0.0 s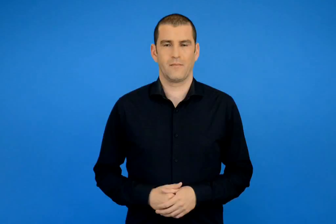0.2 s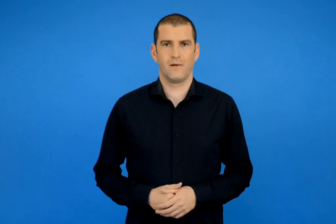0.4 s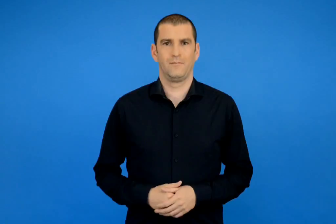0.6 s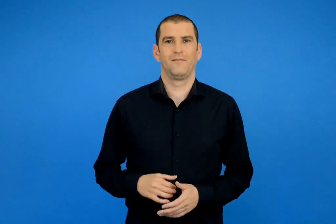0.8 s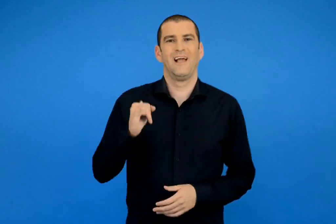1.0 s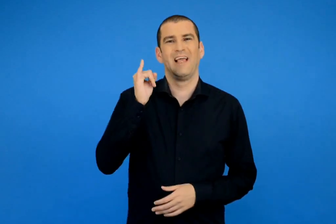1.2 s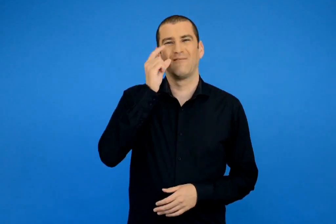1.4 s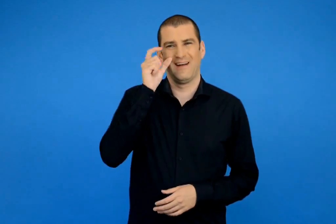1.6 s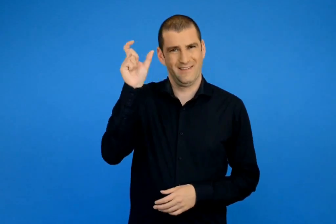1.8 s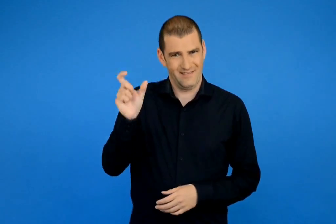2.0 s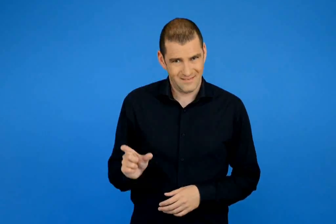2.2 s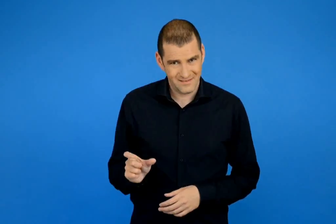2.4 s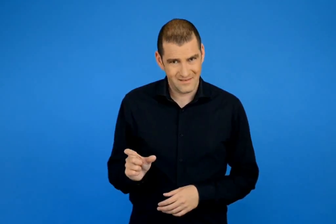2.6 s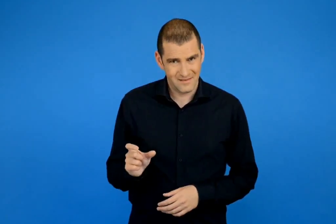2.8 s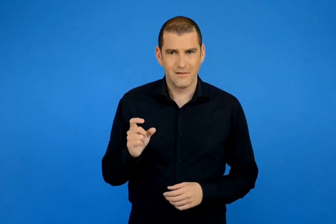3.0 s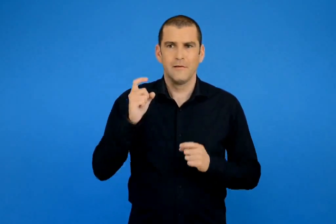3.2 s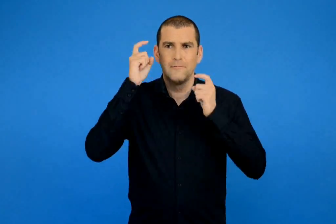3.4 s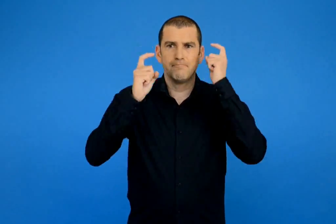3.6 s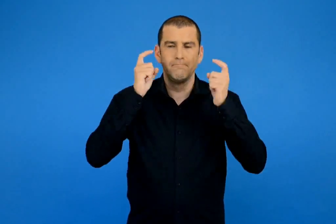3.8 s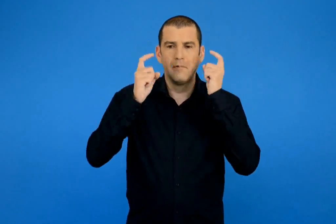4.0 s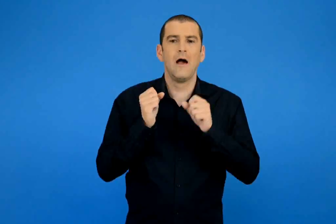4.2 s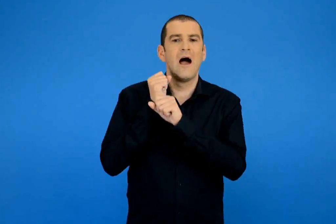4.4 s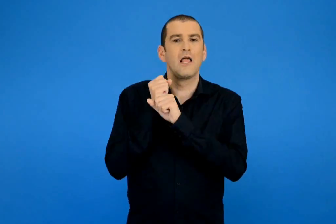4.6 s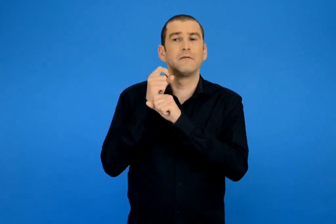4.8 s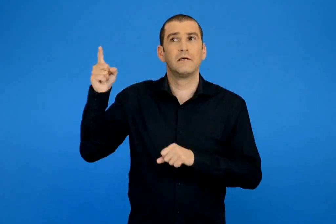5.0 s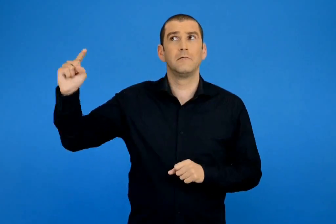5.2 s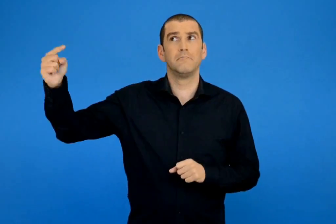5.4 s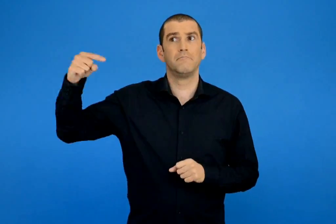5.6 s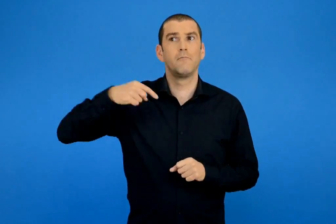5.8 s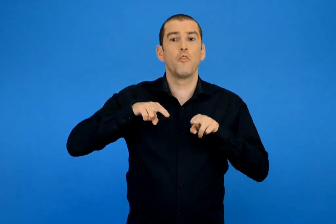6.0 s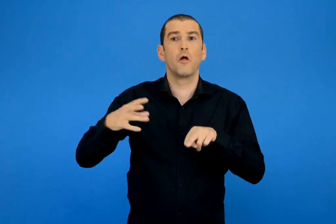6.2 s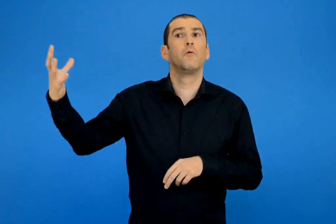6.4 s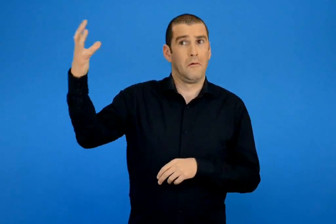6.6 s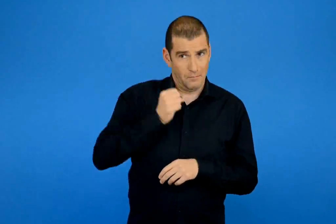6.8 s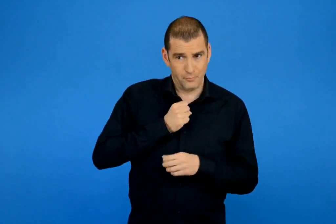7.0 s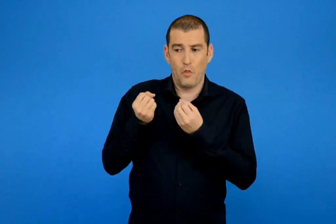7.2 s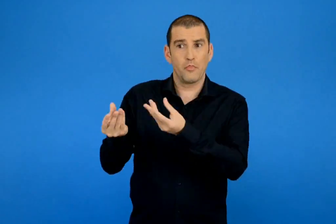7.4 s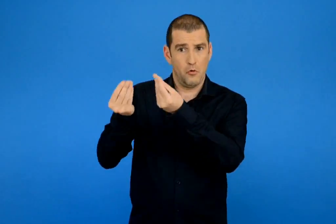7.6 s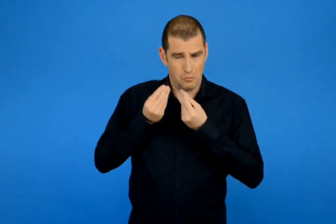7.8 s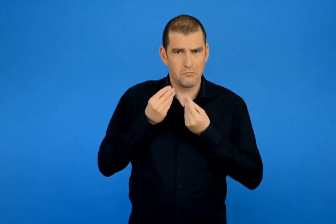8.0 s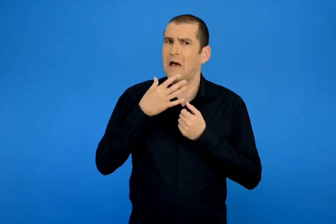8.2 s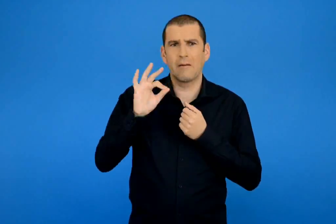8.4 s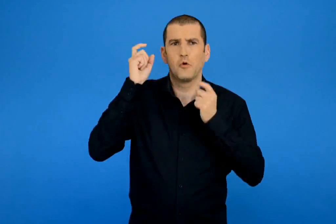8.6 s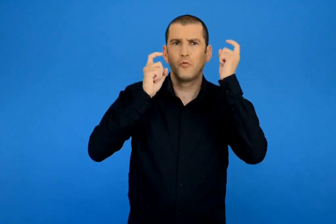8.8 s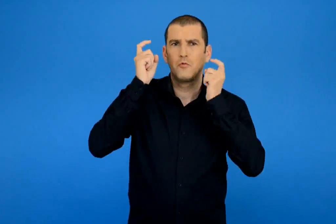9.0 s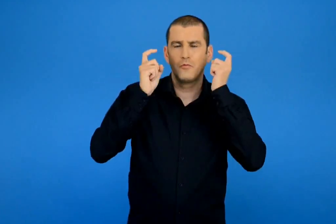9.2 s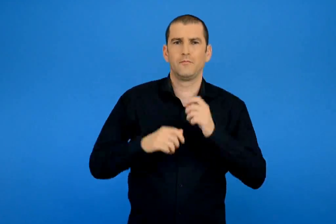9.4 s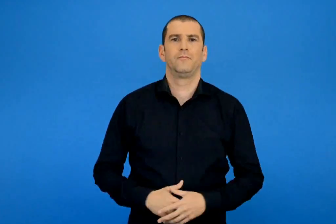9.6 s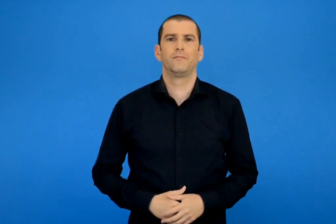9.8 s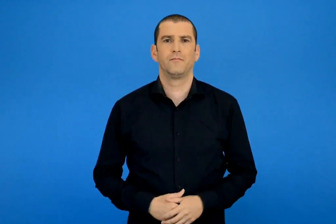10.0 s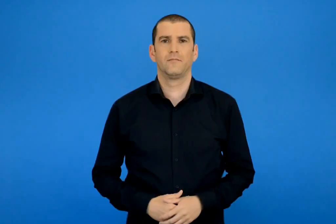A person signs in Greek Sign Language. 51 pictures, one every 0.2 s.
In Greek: τι ήταν εκείνο που έκανε τον ιβάν να σκέφτεται ότι ο αϊβασιλης δε θα έβρισκε το δρόμο για να φέρει το δώρο του ;
